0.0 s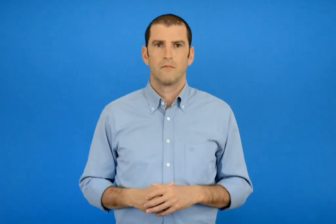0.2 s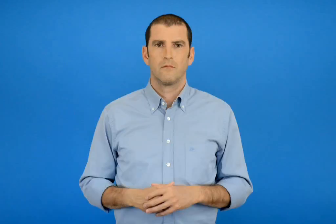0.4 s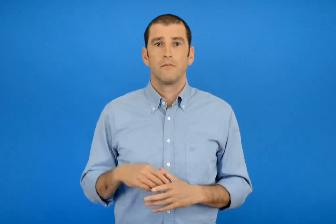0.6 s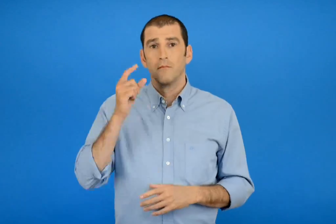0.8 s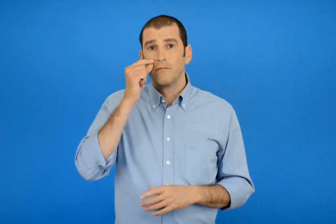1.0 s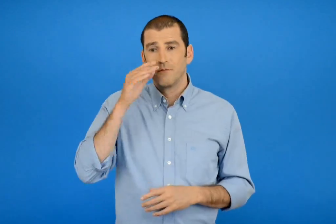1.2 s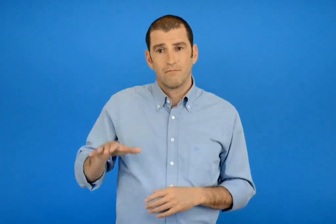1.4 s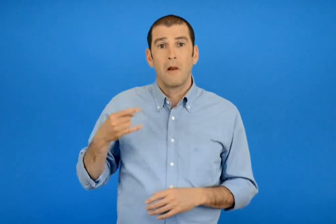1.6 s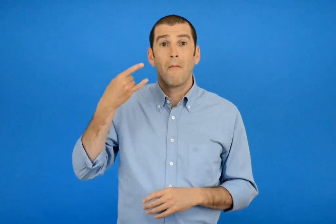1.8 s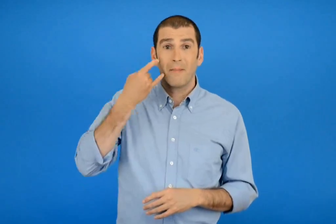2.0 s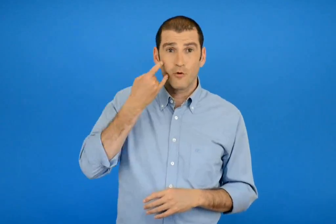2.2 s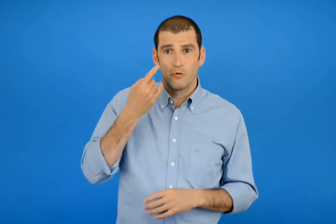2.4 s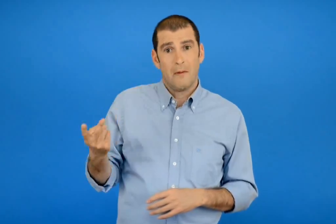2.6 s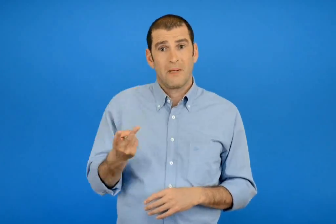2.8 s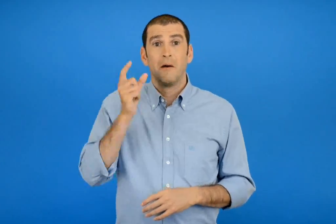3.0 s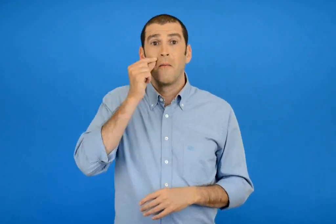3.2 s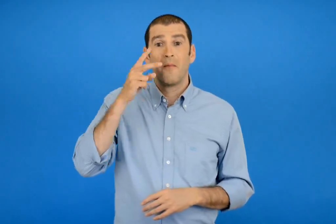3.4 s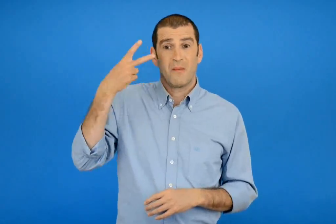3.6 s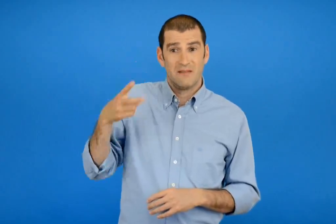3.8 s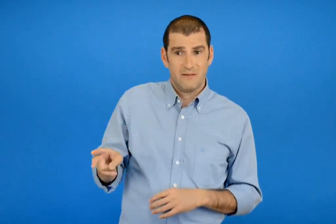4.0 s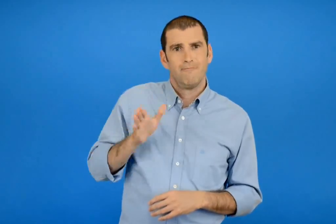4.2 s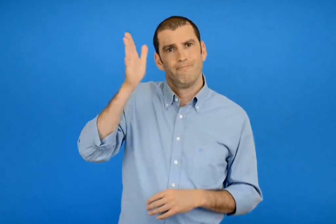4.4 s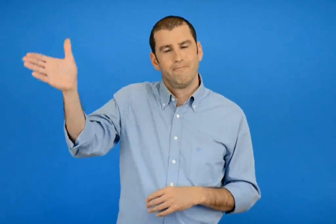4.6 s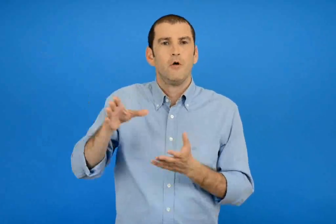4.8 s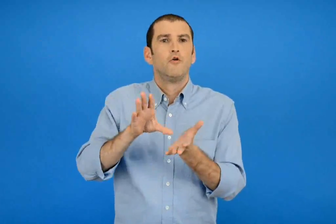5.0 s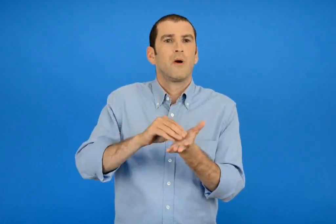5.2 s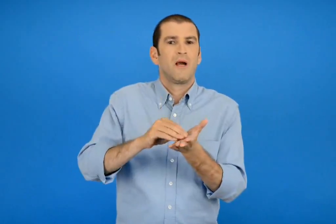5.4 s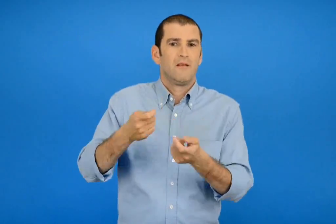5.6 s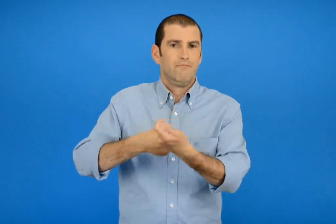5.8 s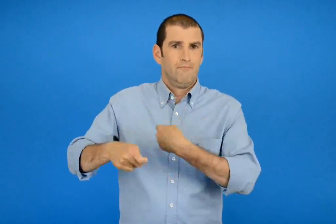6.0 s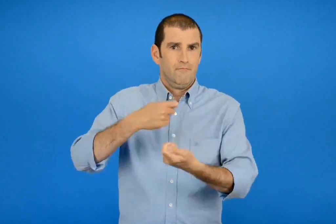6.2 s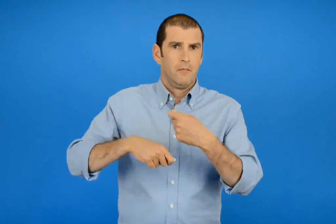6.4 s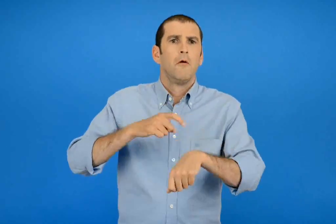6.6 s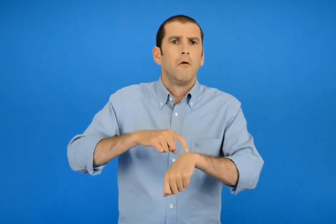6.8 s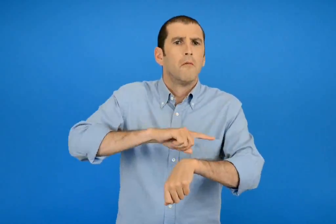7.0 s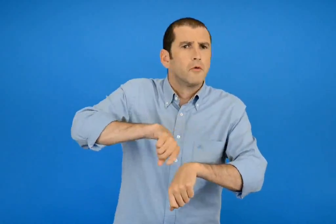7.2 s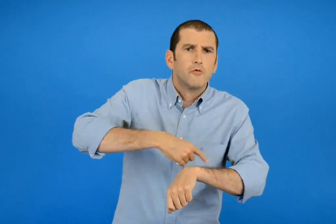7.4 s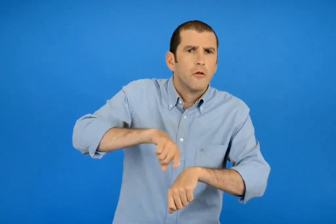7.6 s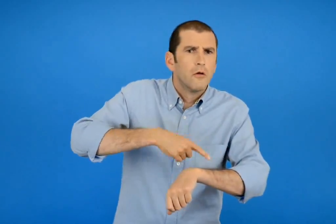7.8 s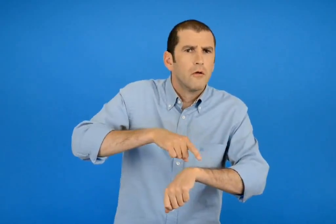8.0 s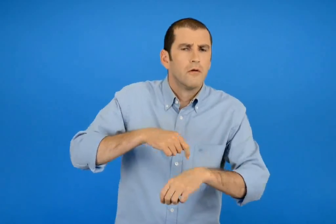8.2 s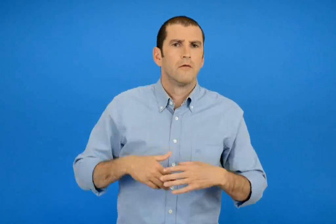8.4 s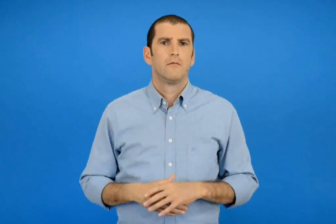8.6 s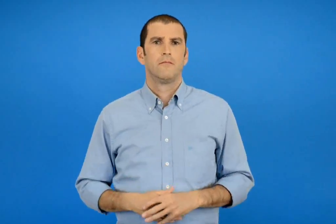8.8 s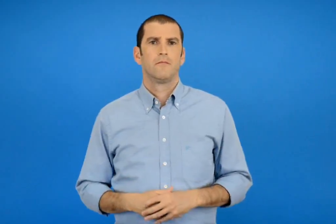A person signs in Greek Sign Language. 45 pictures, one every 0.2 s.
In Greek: πόση ωρά έκαναν ο πέτρος με τον πατερά του για αγορές στο σούπερ μάρκετ ;
